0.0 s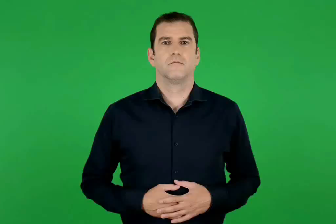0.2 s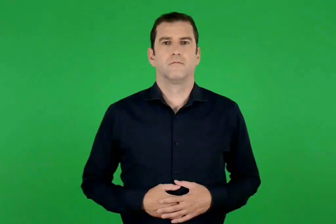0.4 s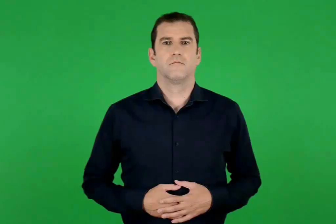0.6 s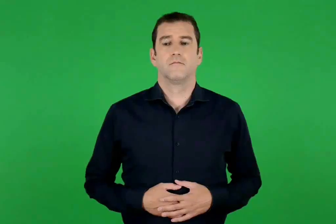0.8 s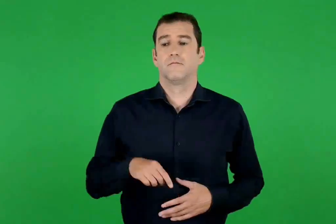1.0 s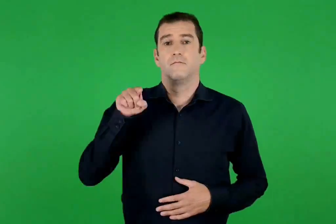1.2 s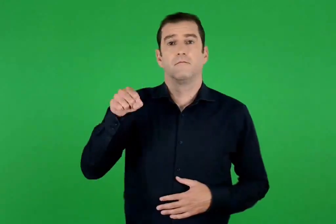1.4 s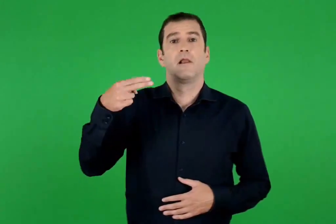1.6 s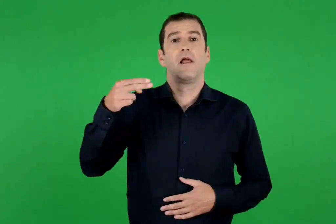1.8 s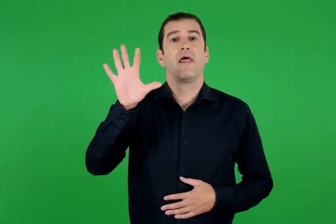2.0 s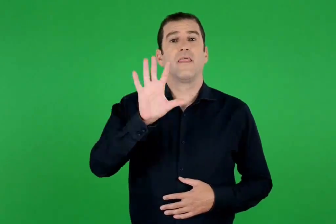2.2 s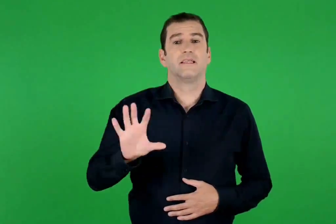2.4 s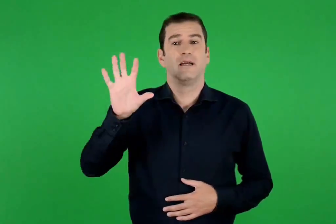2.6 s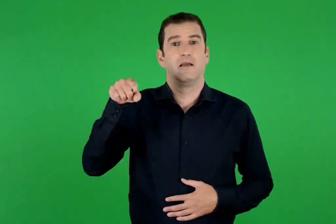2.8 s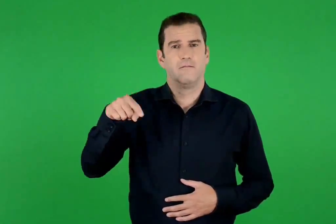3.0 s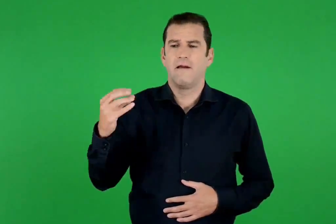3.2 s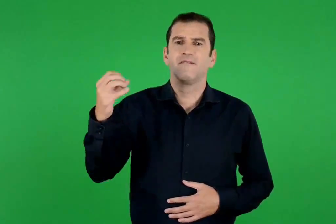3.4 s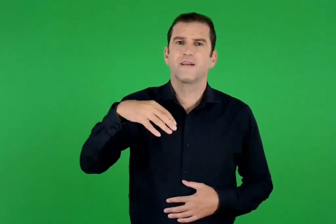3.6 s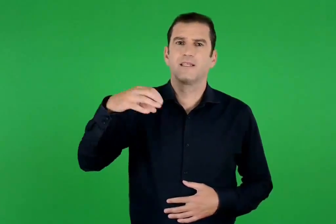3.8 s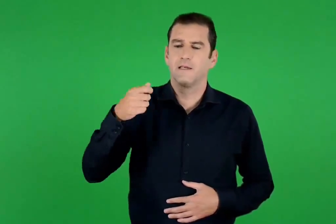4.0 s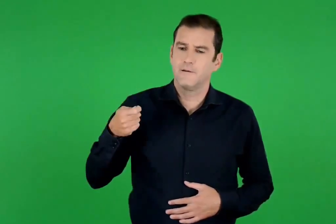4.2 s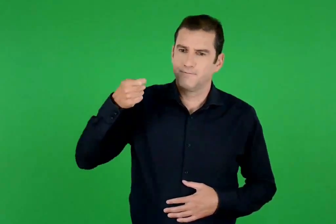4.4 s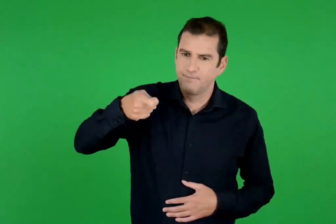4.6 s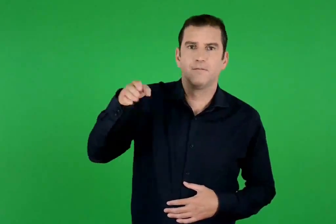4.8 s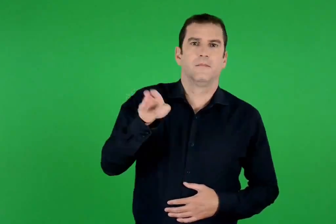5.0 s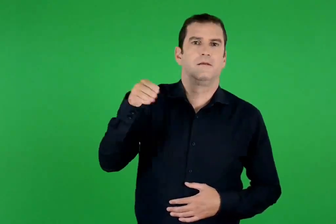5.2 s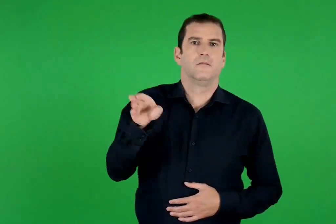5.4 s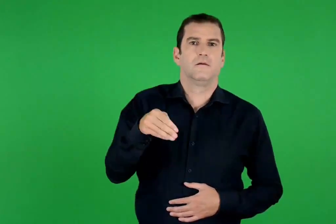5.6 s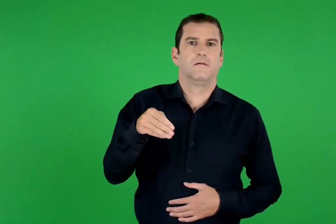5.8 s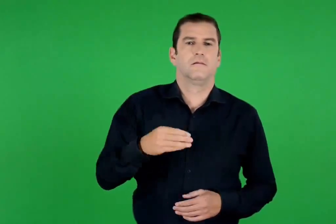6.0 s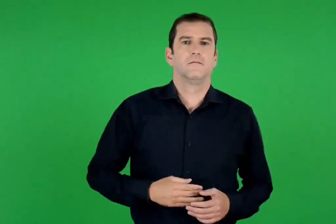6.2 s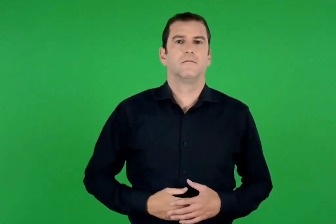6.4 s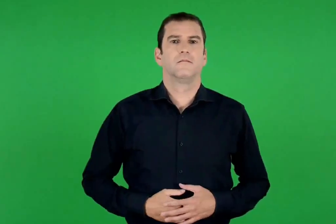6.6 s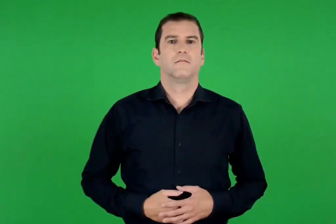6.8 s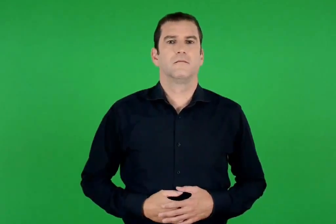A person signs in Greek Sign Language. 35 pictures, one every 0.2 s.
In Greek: το τάισμα της βρύσης στη θεσσαλία
